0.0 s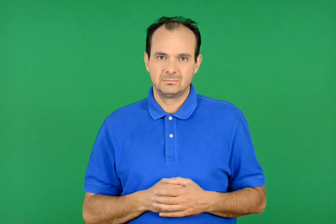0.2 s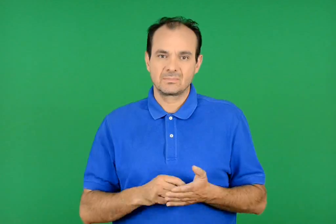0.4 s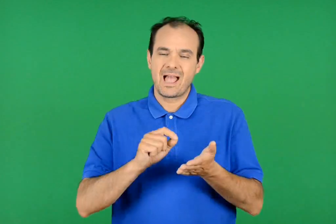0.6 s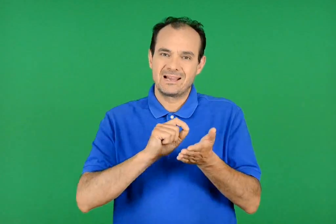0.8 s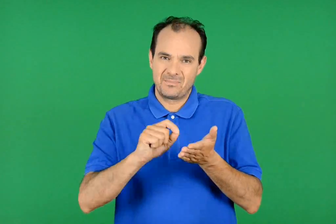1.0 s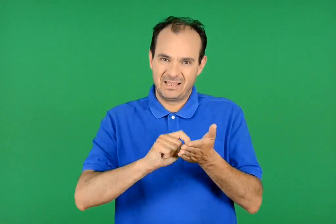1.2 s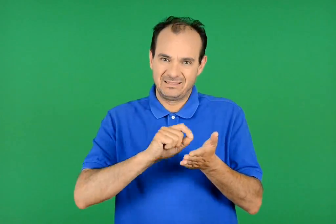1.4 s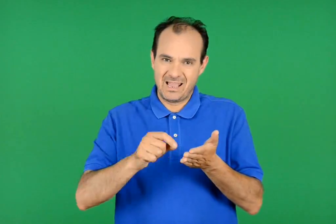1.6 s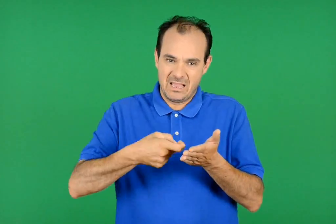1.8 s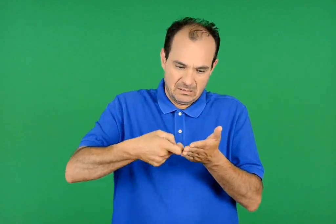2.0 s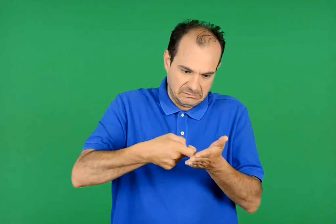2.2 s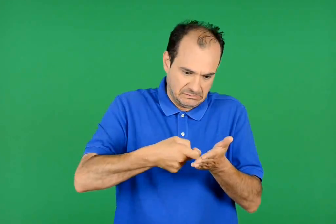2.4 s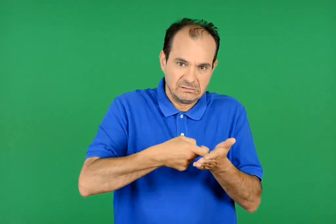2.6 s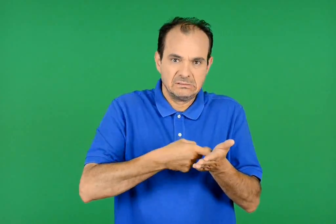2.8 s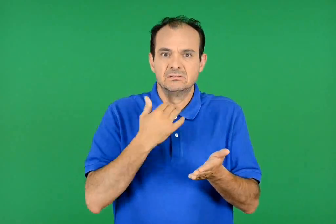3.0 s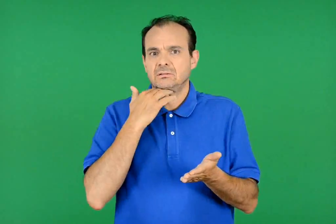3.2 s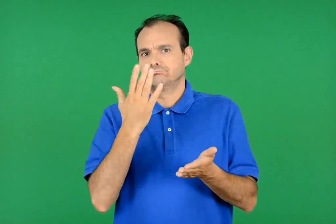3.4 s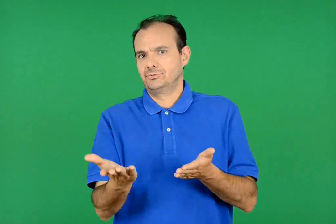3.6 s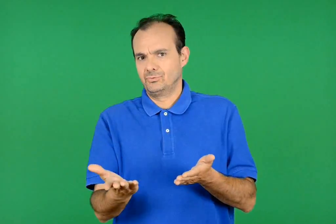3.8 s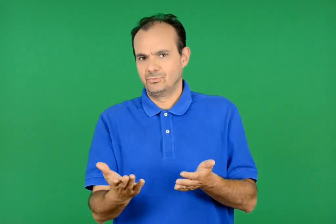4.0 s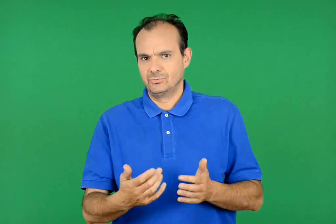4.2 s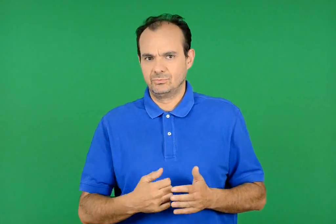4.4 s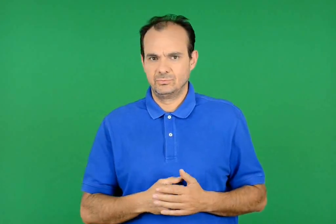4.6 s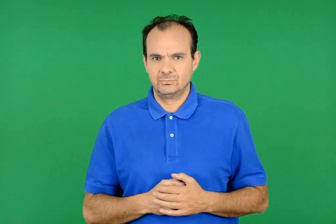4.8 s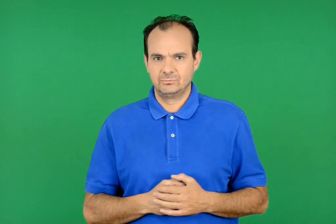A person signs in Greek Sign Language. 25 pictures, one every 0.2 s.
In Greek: δεν μπορώ να σβήσω τα γράμματα
